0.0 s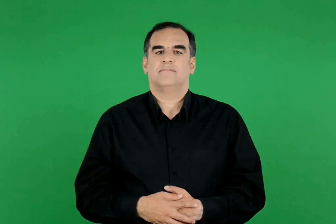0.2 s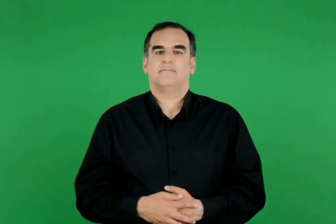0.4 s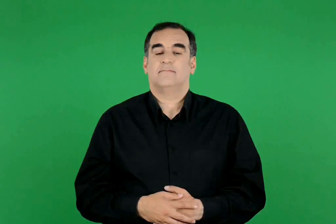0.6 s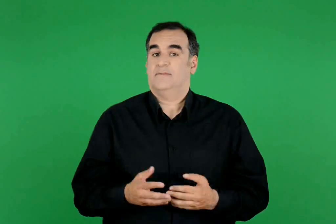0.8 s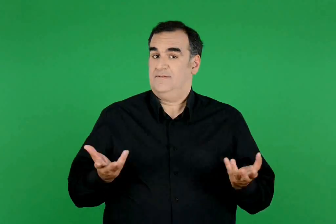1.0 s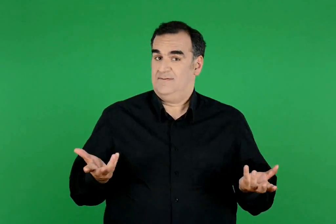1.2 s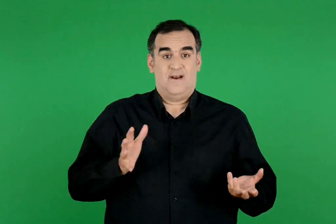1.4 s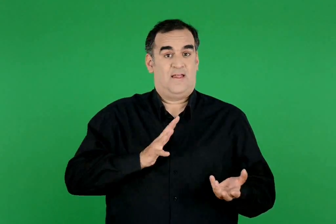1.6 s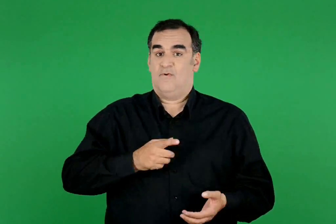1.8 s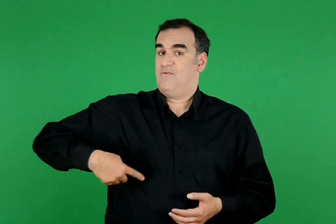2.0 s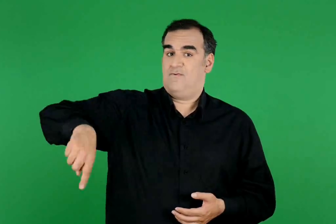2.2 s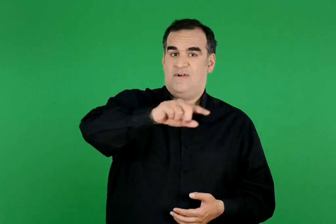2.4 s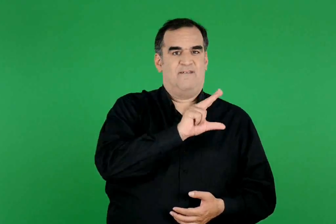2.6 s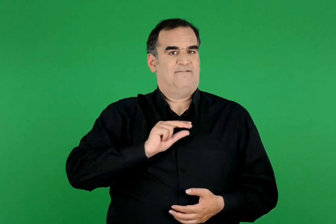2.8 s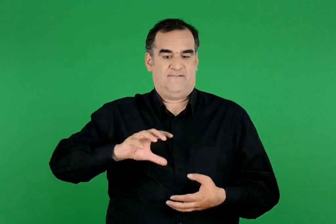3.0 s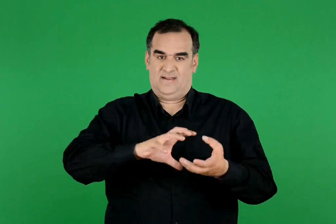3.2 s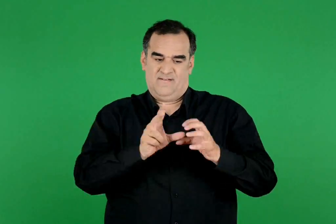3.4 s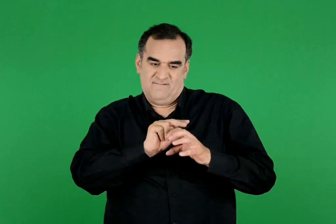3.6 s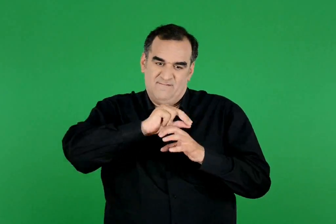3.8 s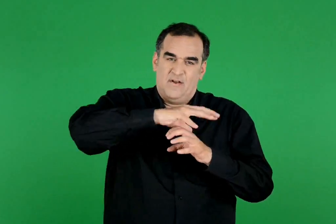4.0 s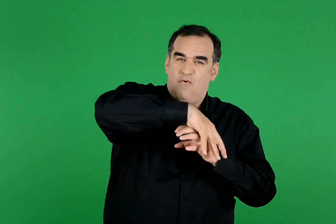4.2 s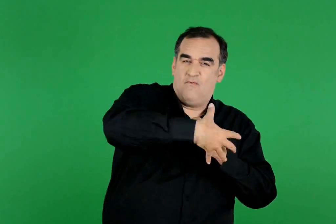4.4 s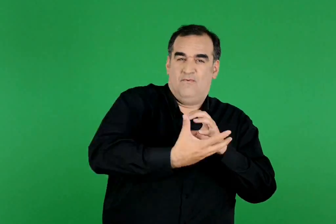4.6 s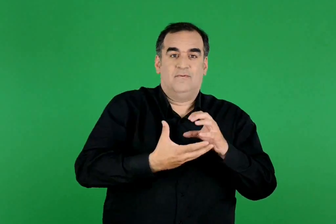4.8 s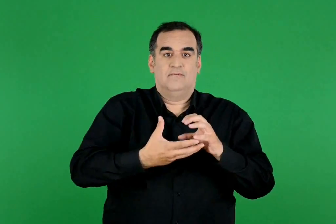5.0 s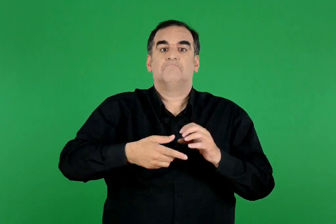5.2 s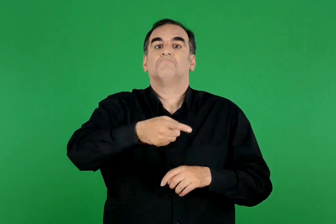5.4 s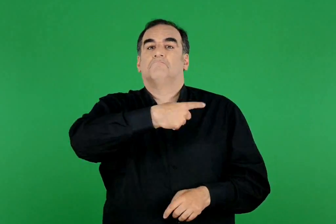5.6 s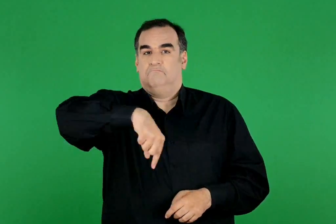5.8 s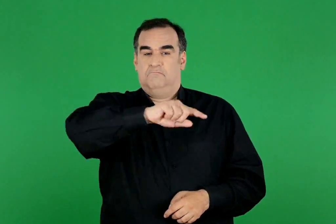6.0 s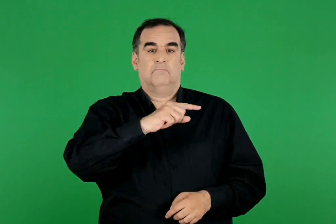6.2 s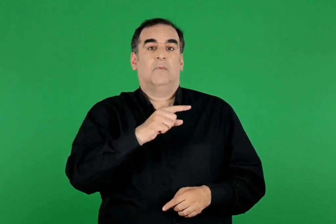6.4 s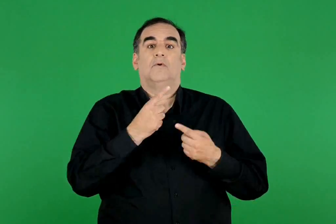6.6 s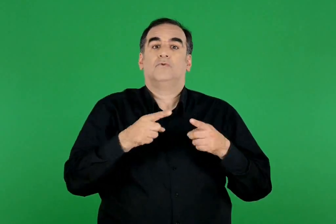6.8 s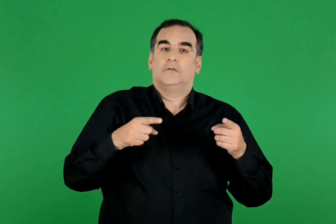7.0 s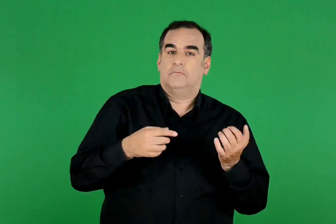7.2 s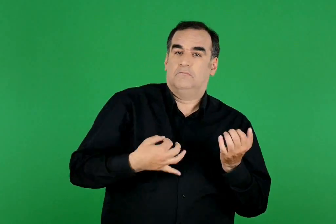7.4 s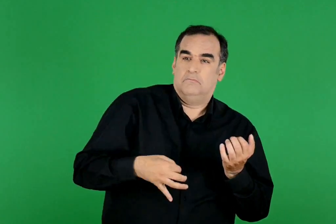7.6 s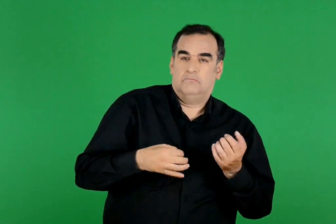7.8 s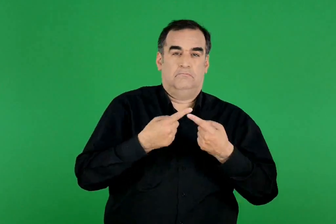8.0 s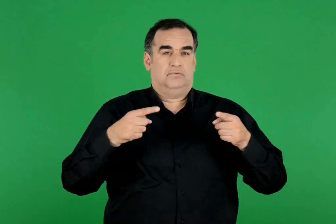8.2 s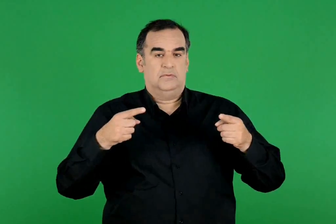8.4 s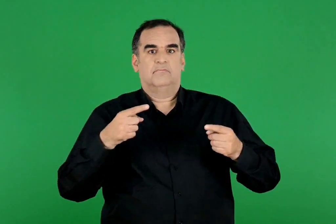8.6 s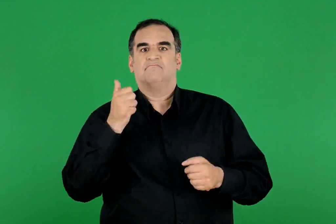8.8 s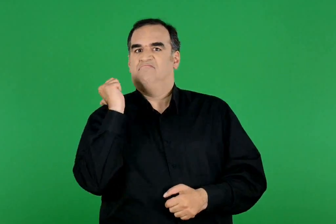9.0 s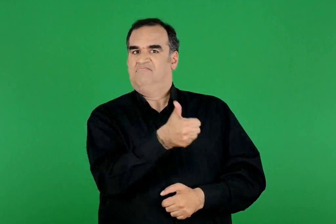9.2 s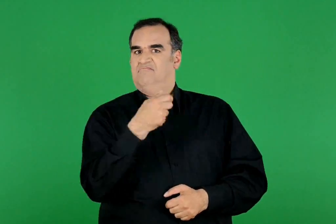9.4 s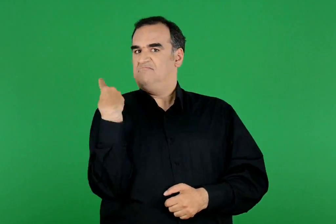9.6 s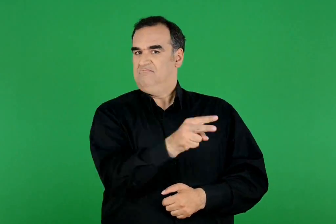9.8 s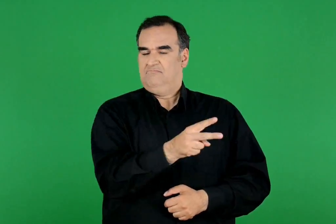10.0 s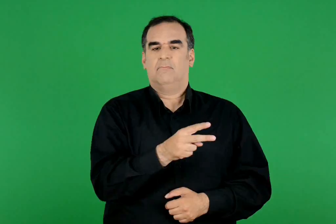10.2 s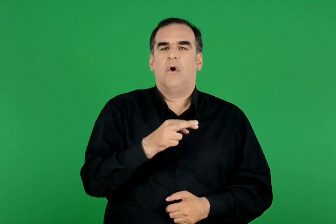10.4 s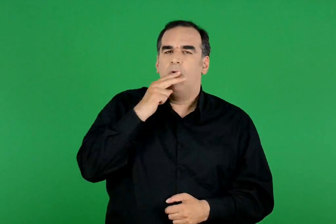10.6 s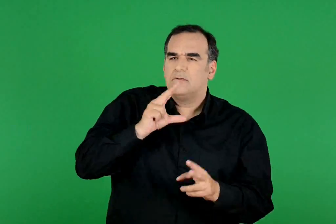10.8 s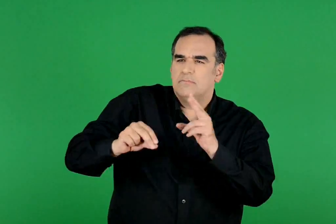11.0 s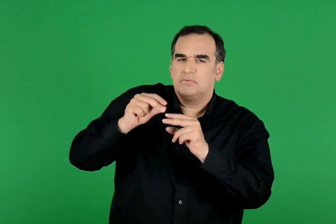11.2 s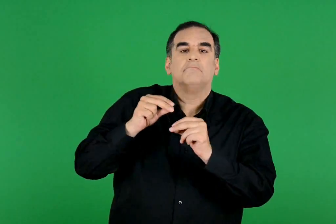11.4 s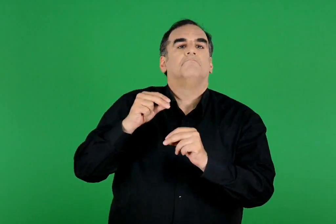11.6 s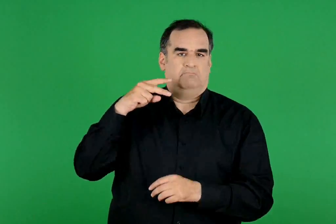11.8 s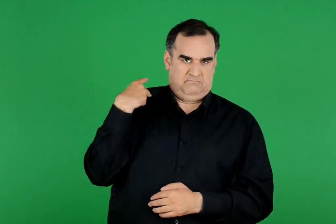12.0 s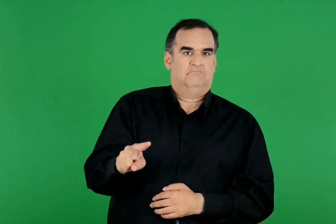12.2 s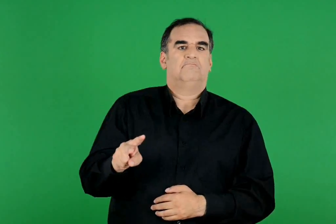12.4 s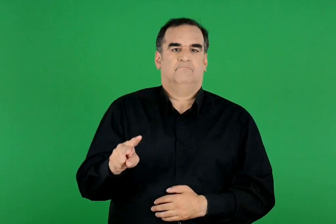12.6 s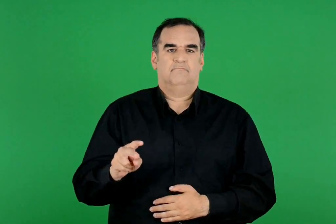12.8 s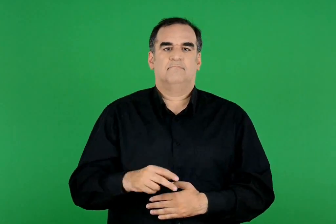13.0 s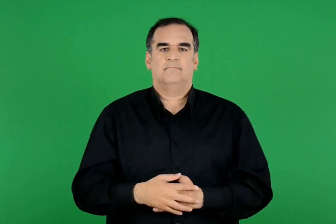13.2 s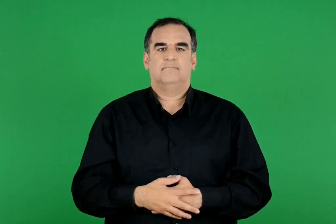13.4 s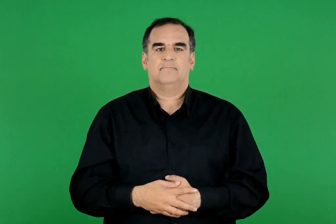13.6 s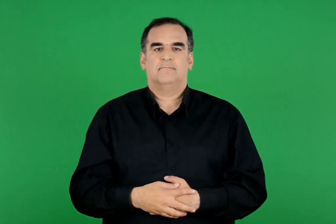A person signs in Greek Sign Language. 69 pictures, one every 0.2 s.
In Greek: και βέβαια , οι ίδιοι οι άνθρωποι. άνθρωποι από όλη τη γη , παίζουν κι ακούν τη δική τους μουσική , μιλούν τη δική τους γλώσσα
